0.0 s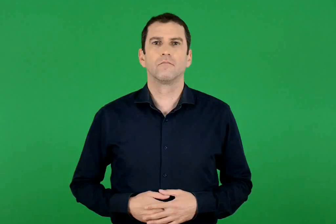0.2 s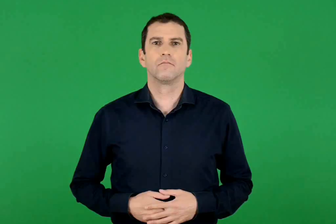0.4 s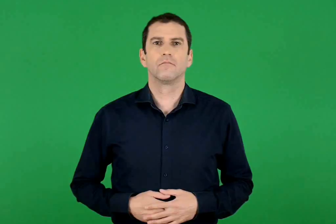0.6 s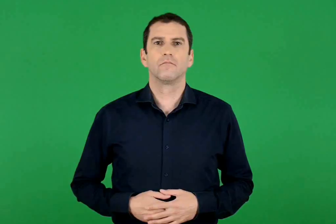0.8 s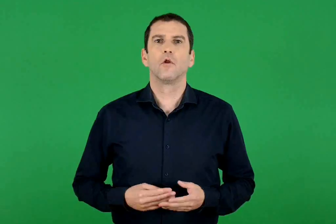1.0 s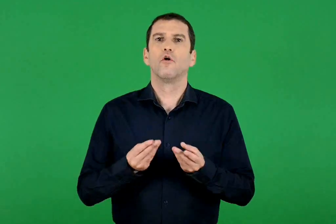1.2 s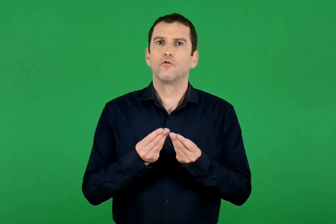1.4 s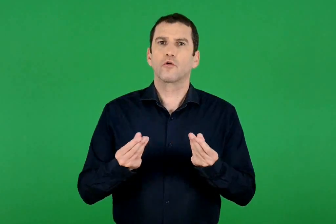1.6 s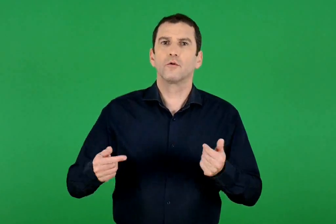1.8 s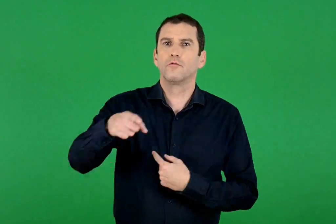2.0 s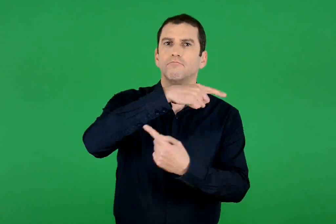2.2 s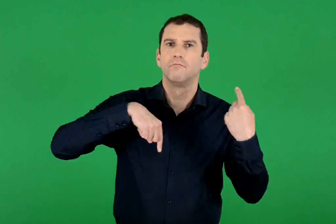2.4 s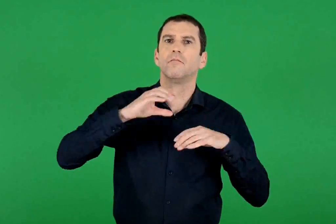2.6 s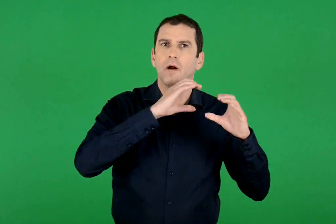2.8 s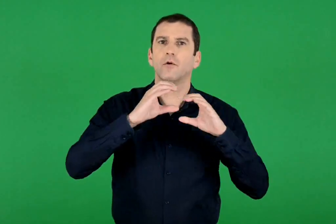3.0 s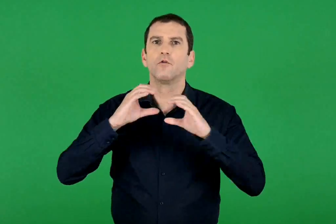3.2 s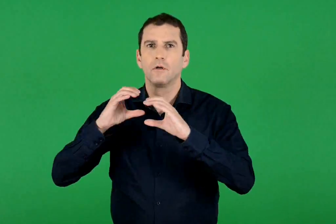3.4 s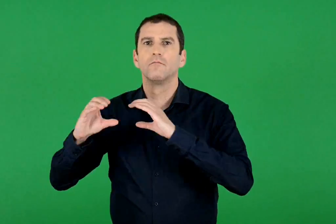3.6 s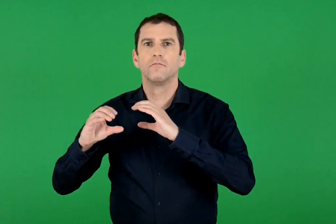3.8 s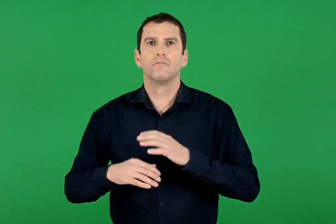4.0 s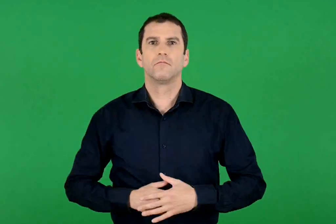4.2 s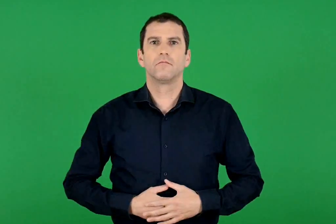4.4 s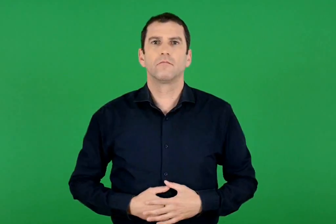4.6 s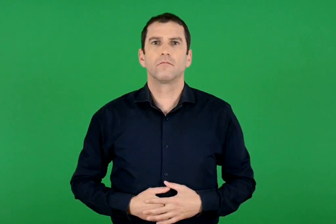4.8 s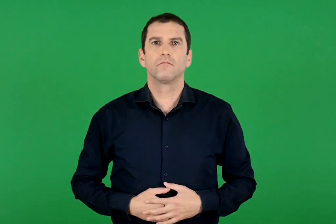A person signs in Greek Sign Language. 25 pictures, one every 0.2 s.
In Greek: επικοινωνούμε έτσι
